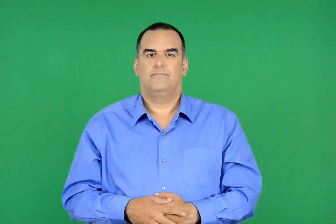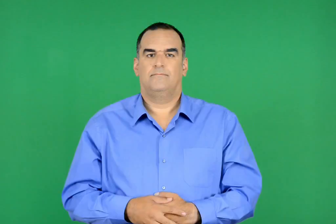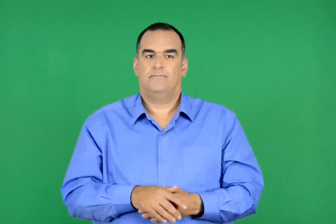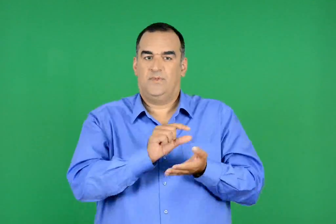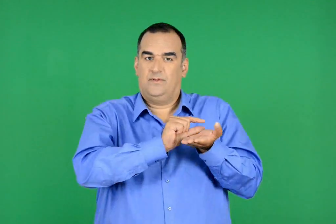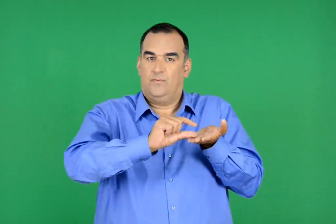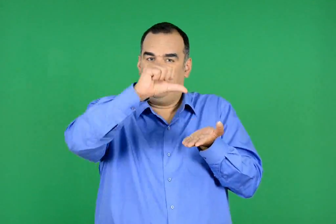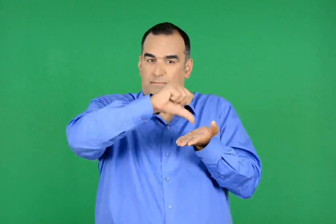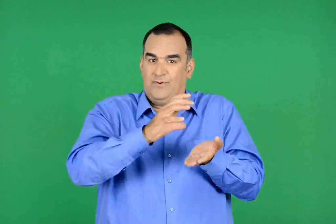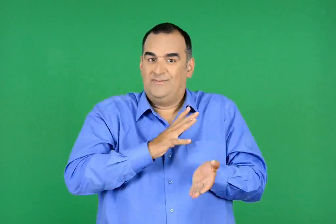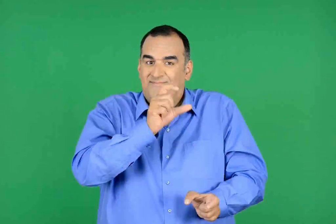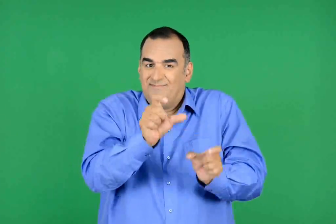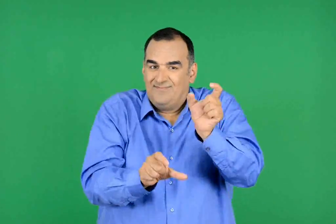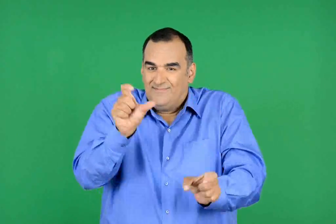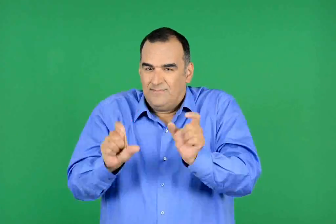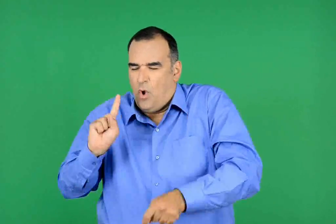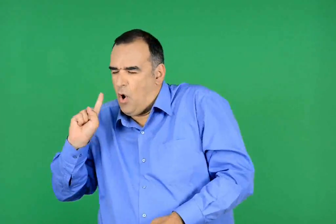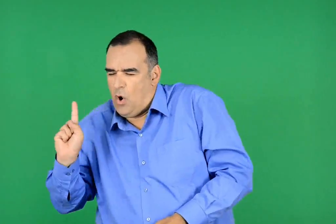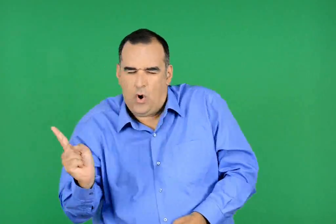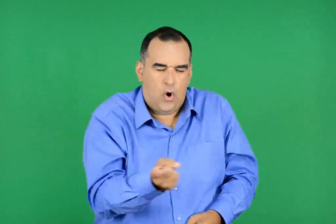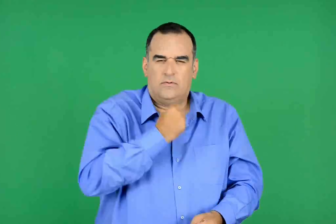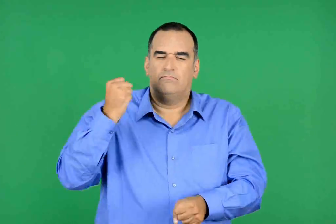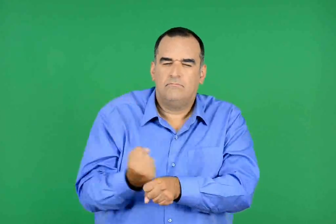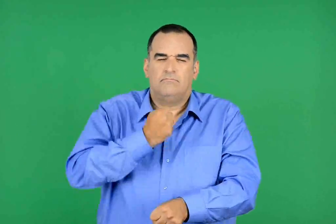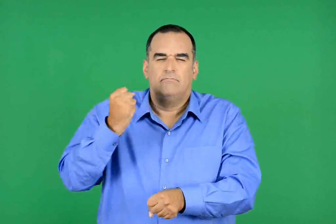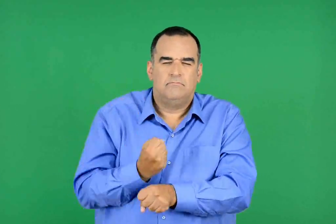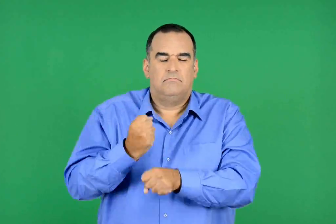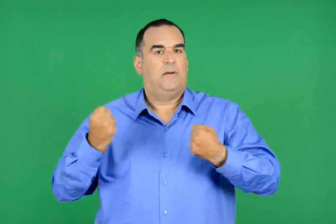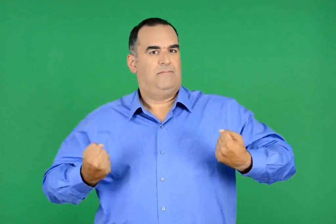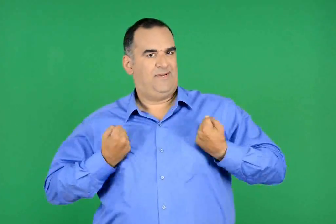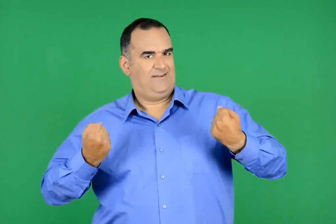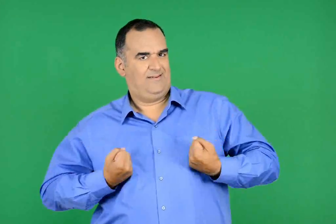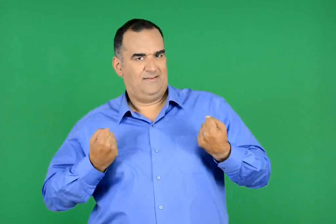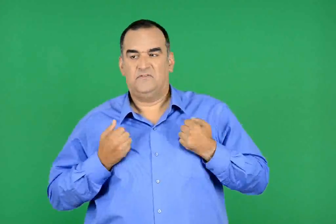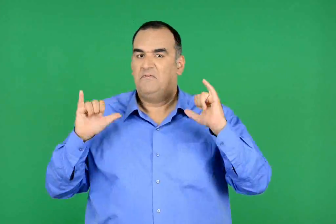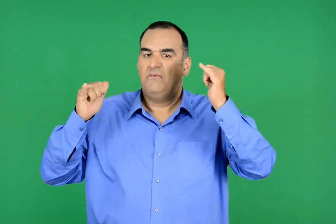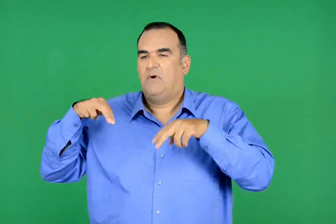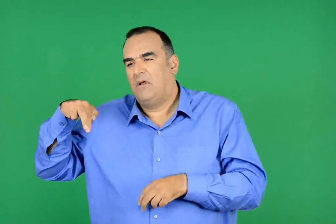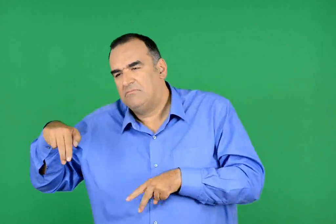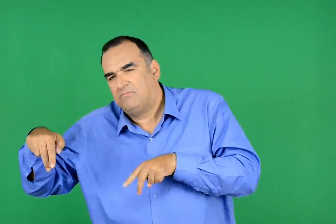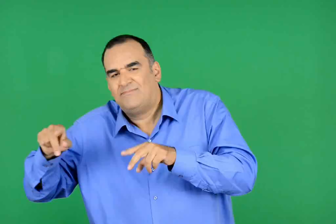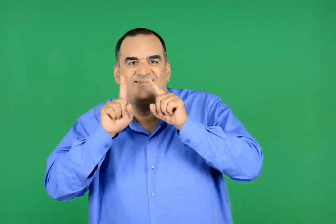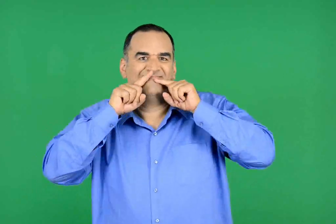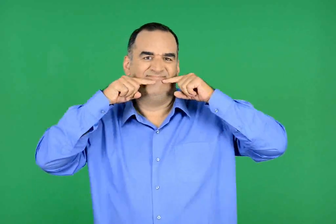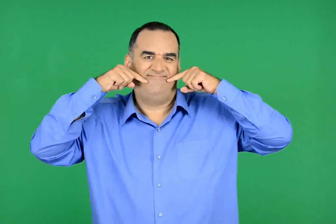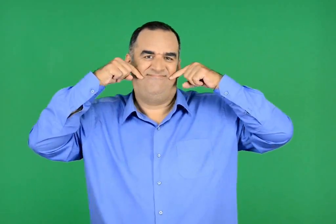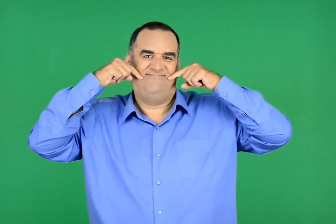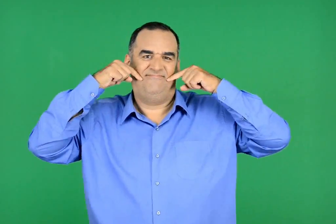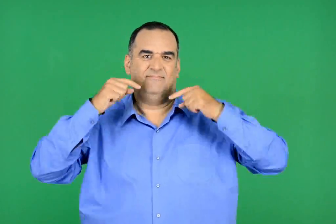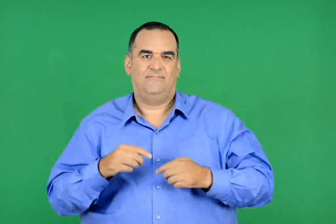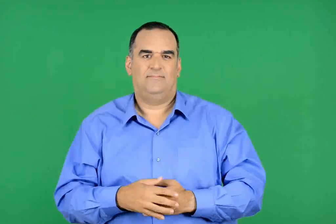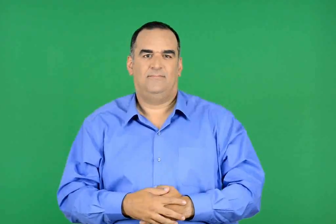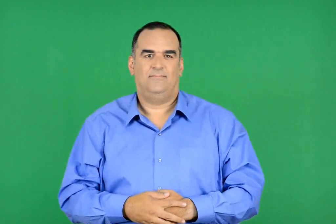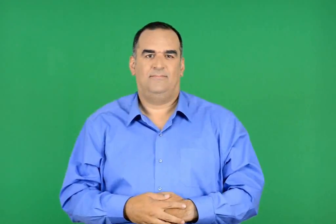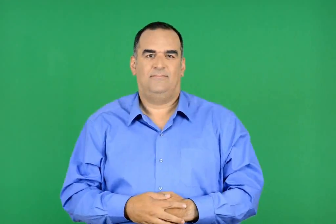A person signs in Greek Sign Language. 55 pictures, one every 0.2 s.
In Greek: όλοι οι λιλιπουπολίτες δουλεύουν , παίζουνε ή πάνε περίπατο µε το χαμόγελο στα χείλη
